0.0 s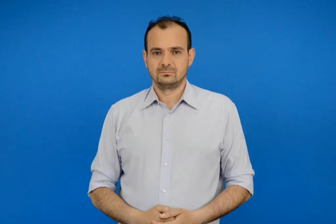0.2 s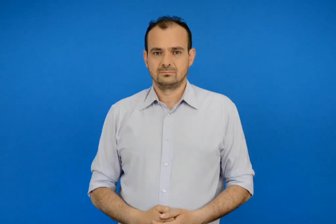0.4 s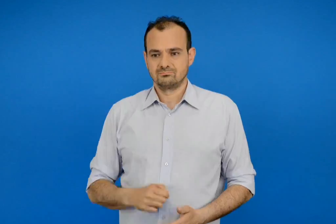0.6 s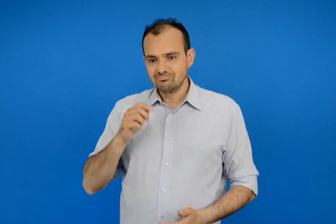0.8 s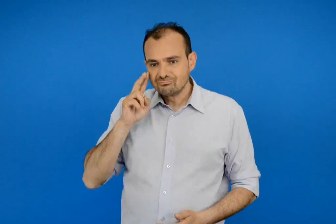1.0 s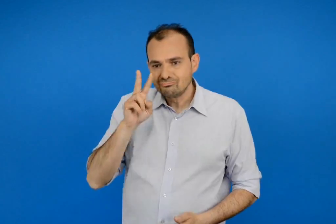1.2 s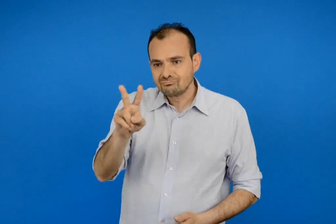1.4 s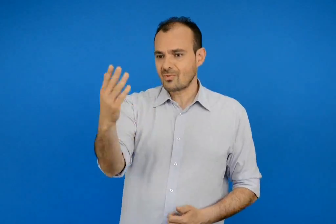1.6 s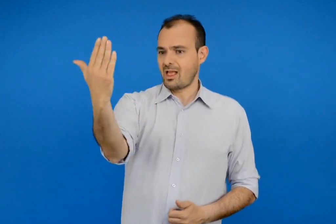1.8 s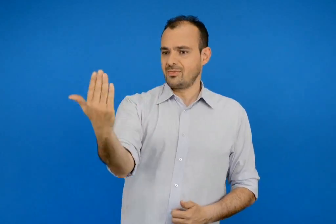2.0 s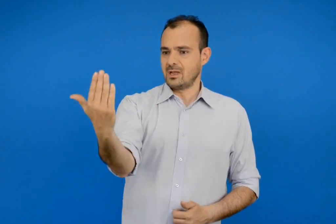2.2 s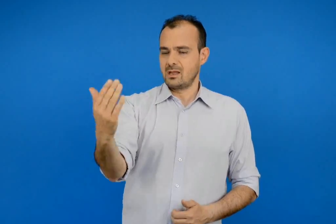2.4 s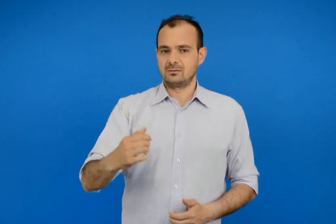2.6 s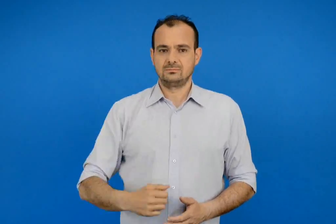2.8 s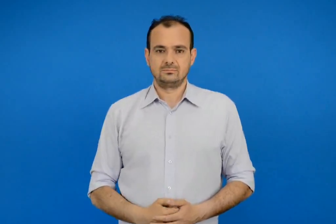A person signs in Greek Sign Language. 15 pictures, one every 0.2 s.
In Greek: έκθεμα
